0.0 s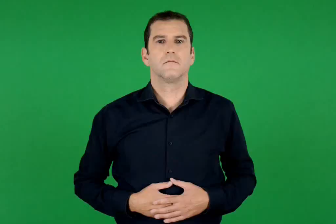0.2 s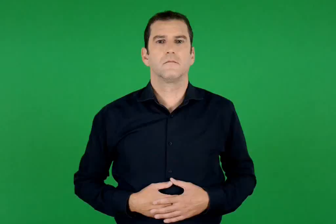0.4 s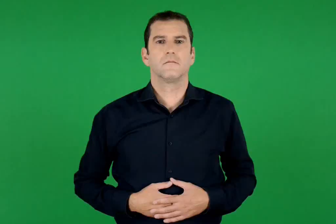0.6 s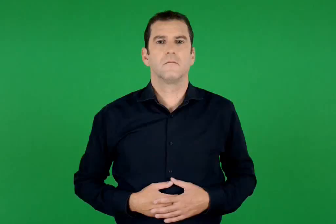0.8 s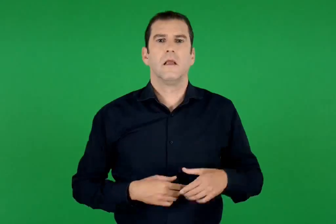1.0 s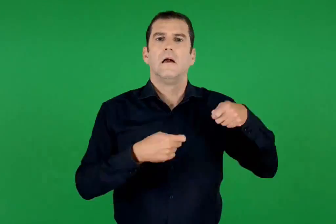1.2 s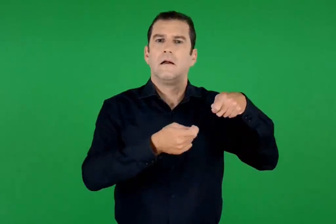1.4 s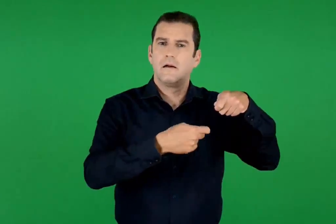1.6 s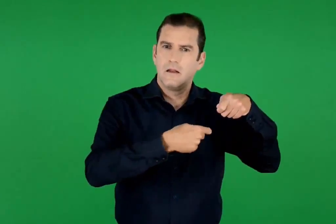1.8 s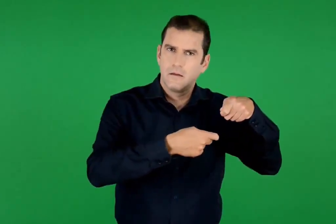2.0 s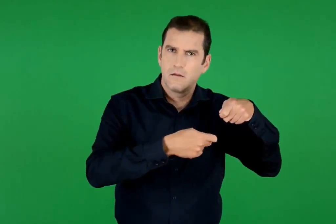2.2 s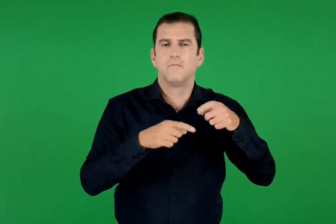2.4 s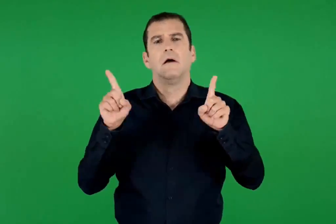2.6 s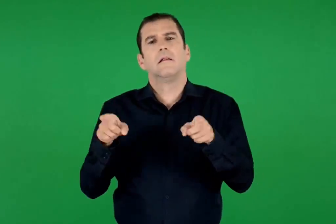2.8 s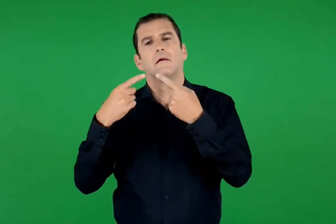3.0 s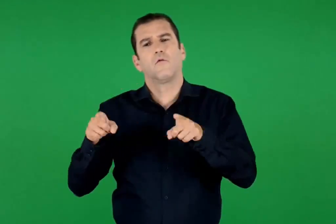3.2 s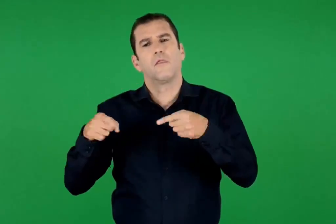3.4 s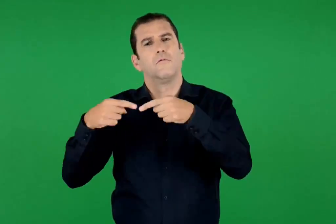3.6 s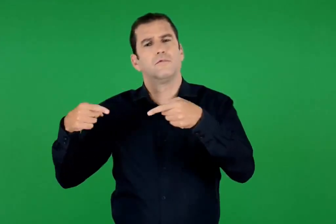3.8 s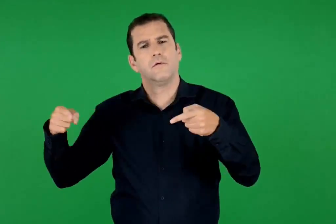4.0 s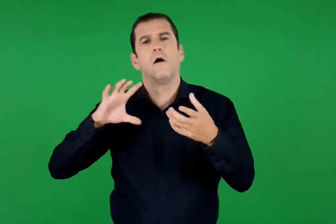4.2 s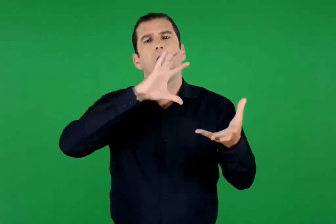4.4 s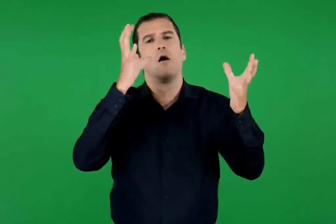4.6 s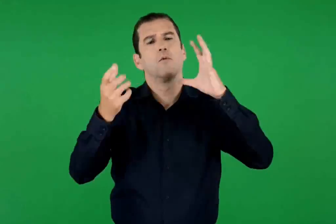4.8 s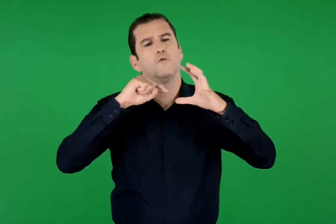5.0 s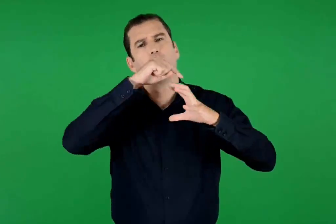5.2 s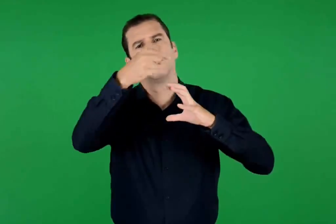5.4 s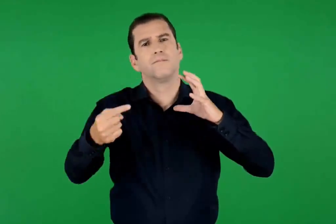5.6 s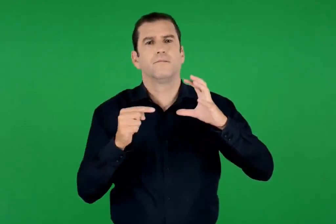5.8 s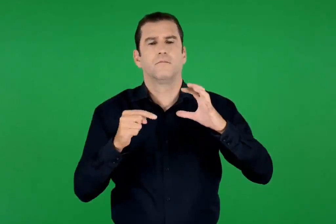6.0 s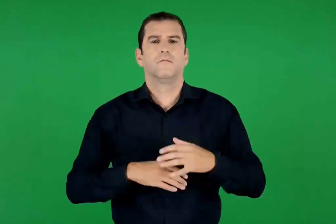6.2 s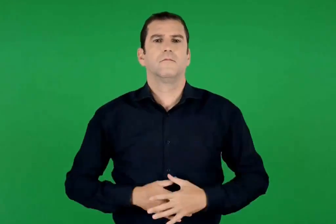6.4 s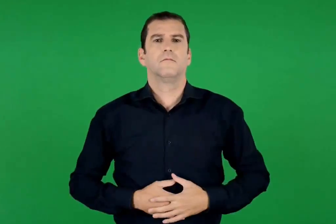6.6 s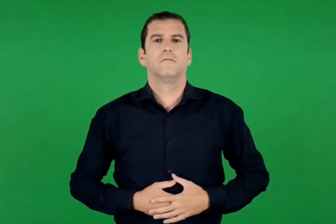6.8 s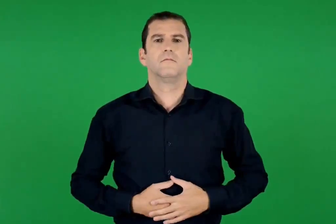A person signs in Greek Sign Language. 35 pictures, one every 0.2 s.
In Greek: κάλαντα και τραγούδια από όλο τον κόσμο
